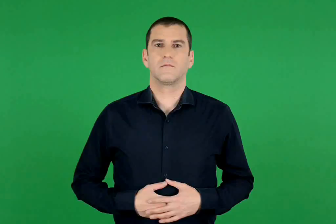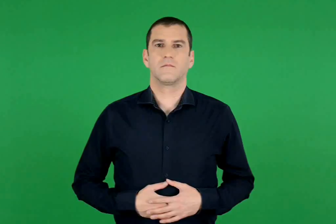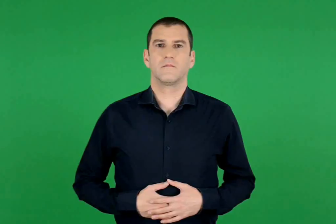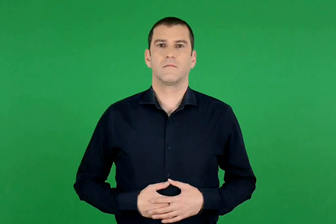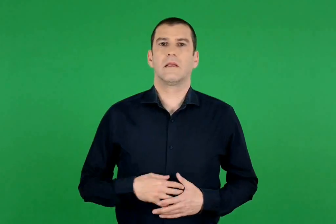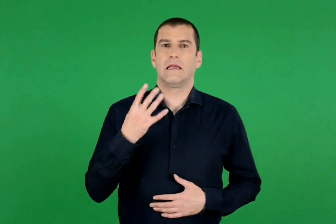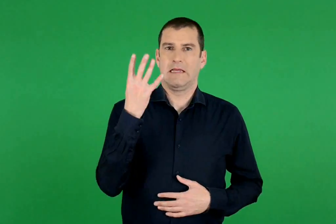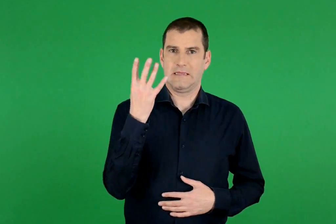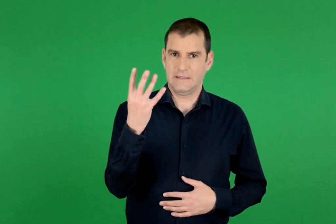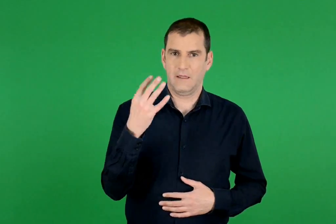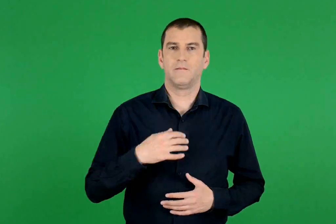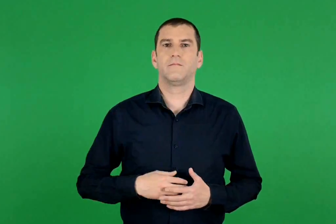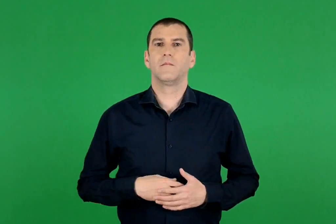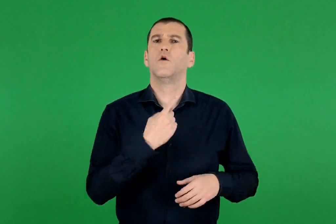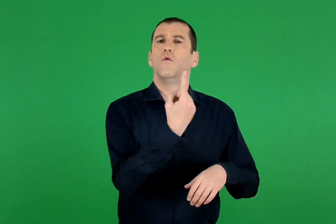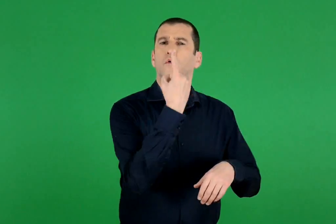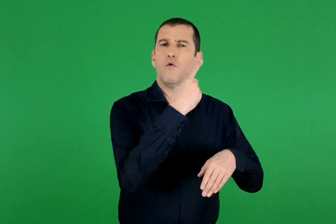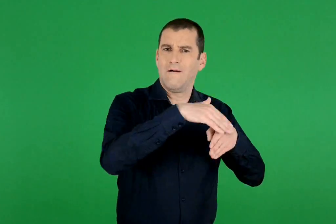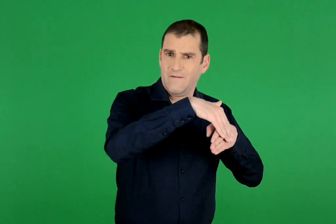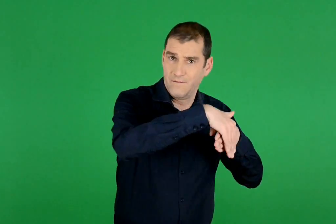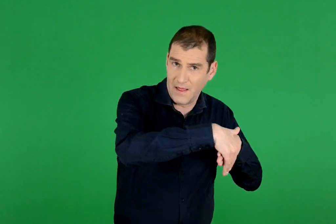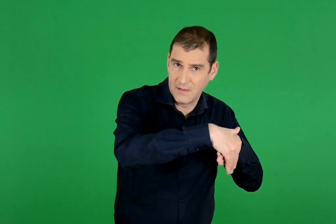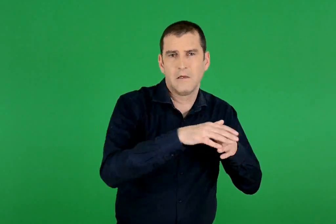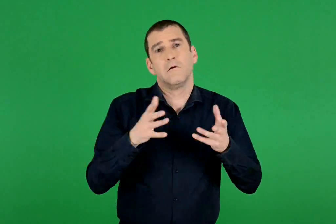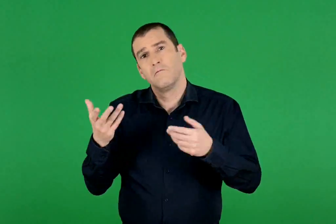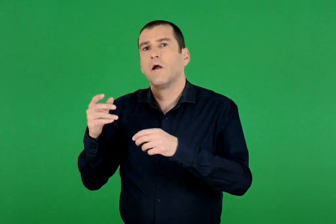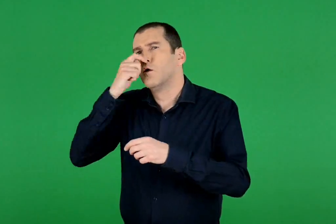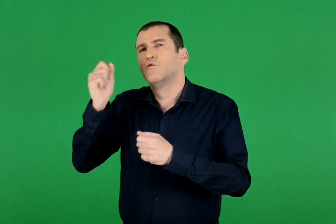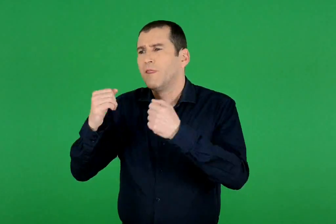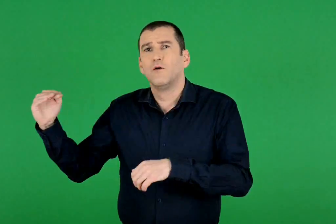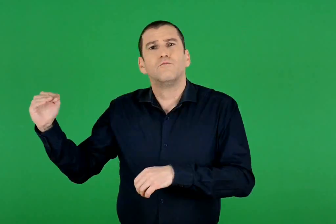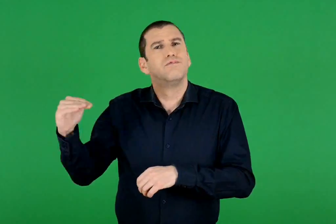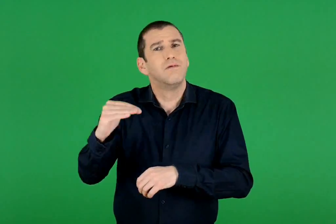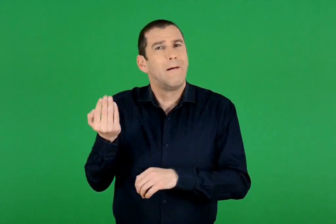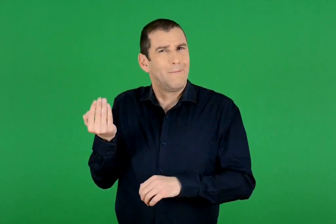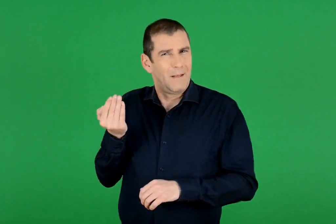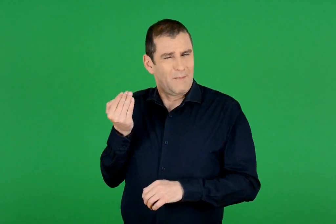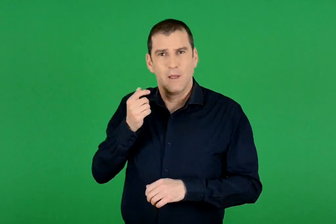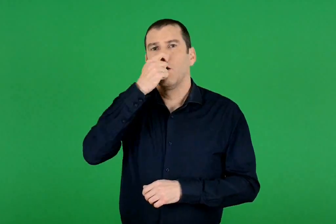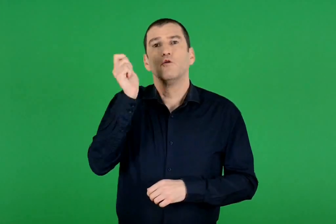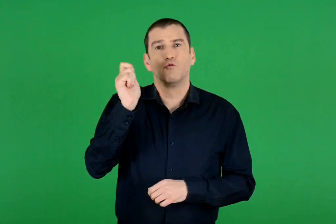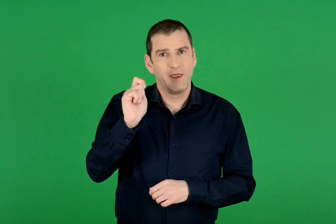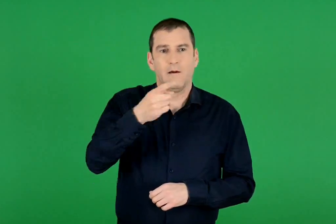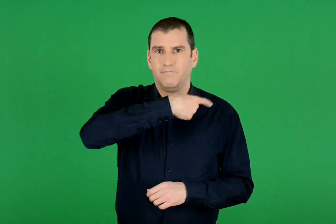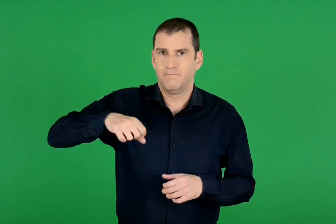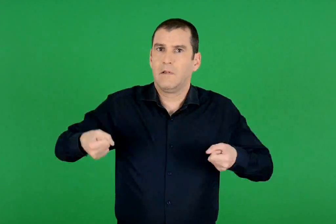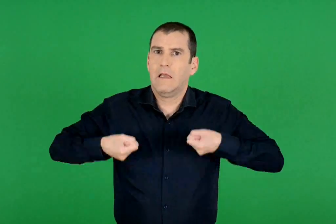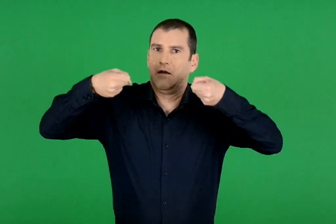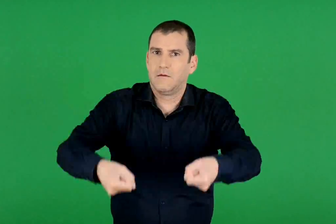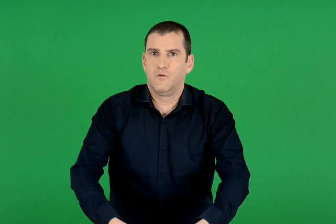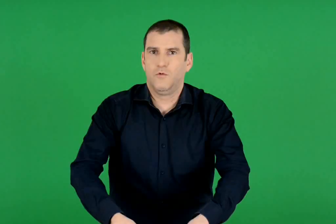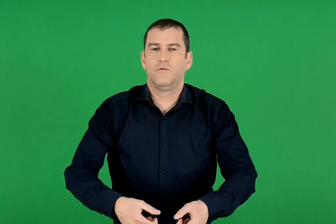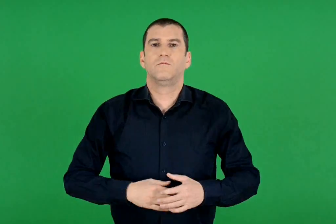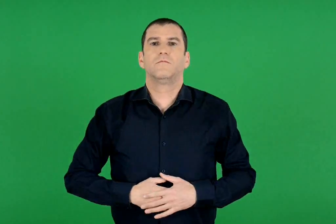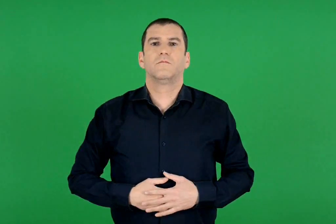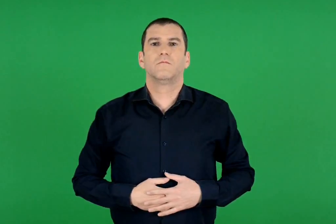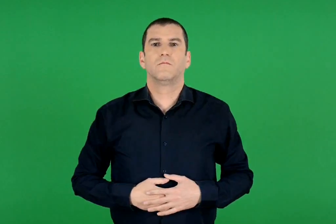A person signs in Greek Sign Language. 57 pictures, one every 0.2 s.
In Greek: 4. κατεβάζουμε τα σκουπίδια κατά προτίμηση το βράδυ ή πριν από το δρομολόγιο του απορριμματοφόρου
